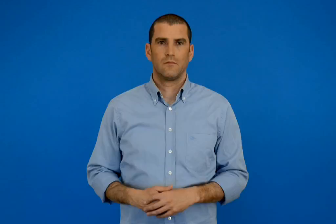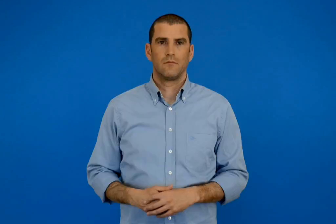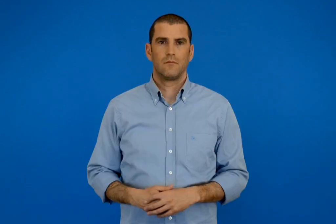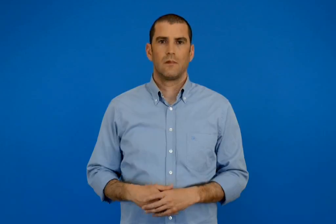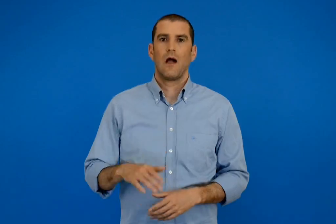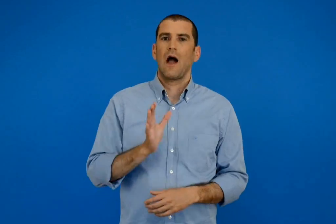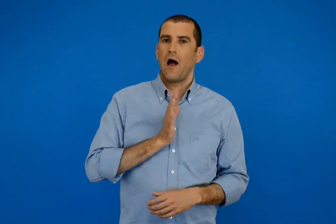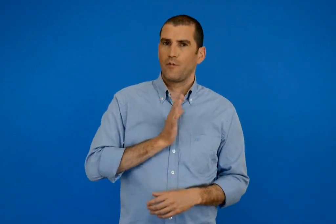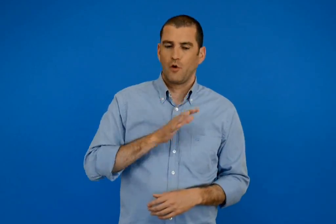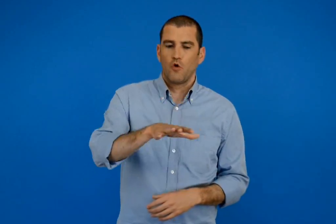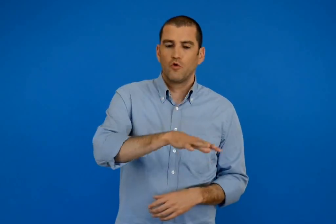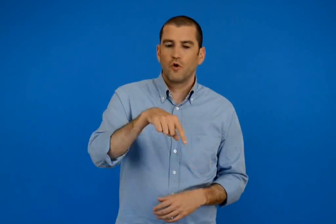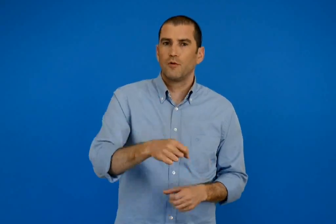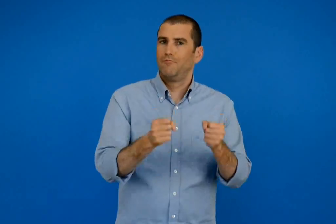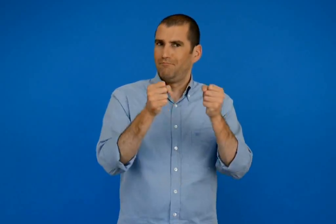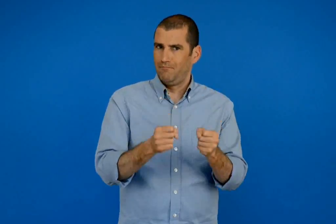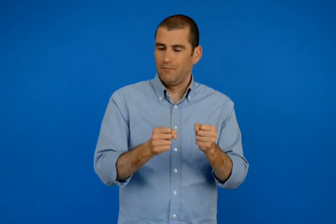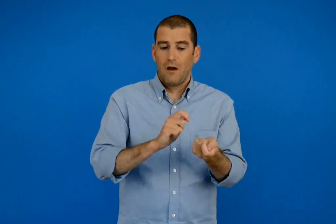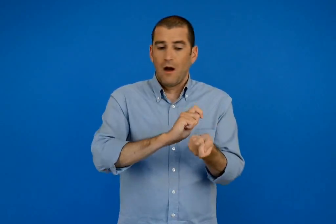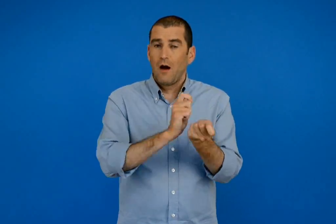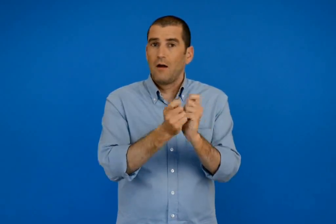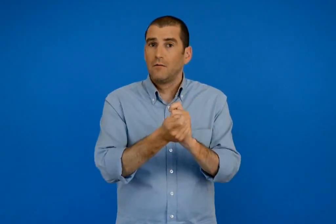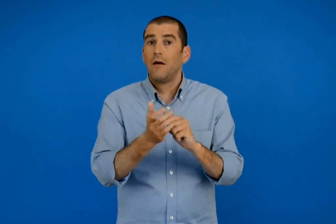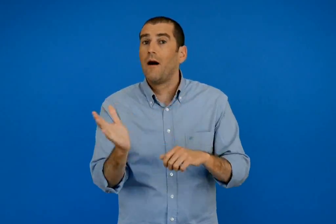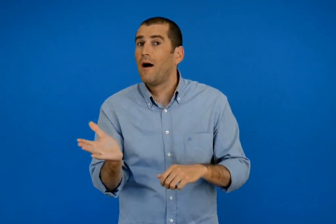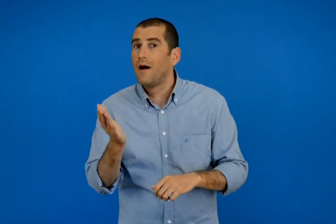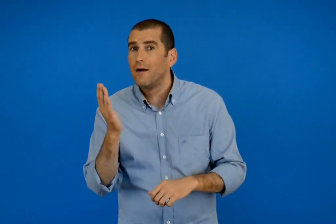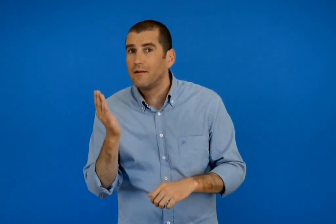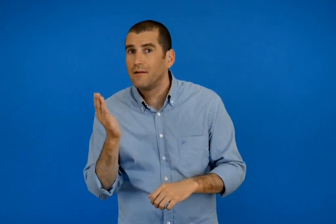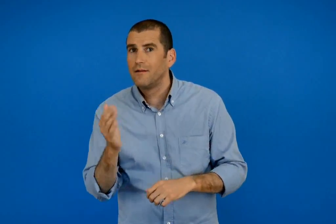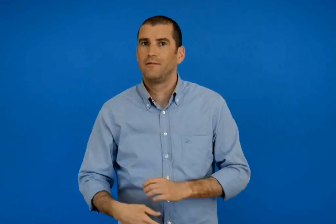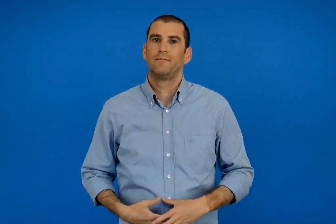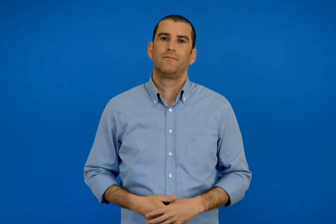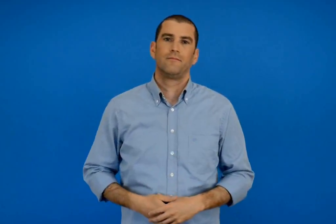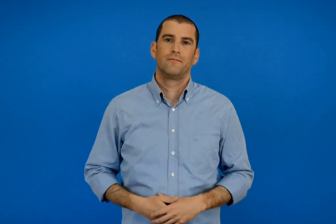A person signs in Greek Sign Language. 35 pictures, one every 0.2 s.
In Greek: οι άνθρωποι αλλάζουν τον τόπο που ζουν όταν
